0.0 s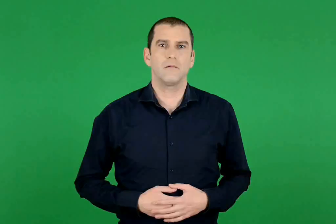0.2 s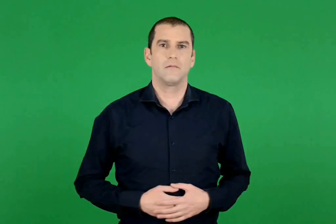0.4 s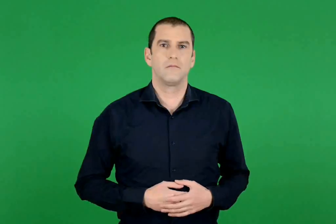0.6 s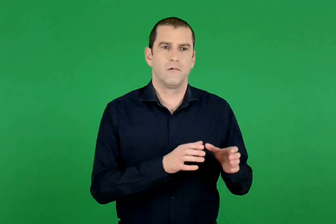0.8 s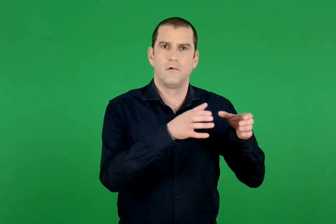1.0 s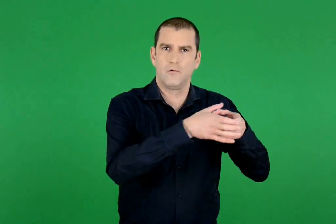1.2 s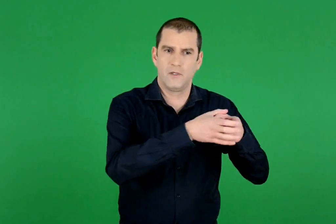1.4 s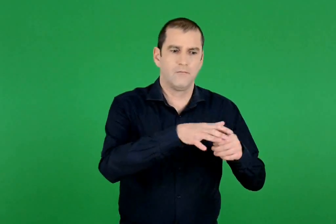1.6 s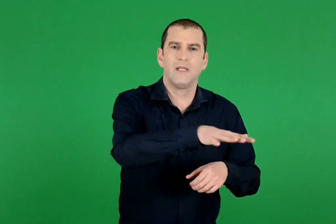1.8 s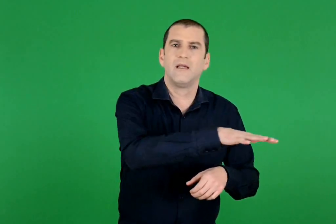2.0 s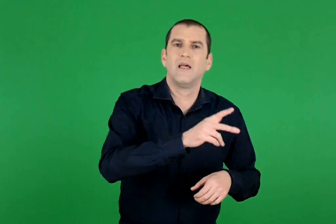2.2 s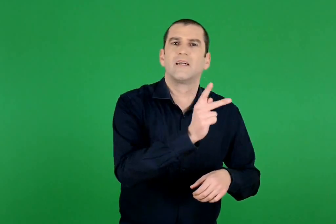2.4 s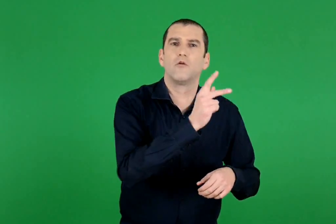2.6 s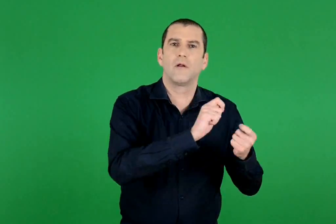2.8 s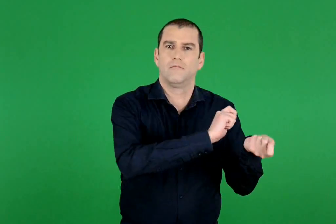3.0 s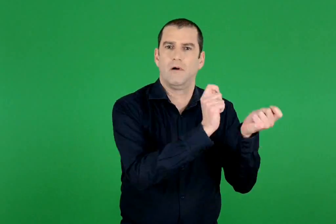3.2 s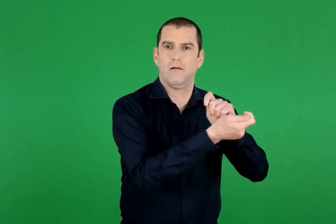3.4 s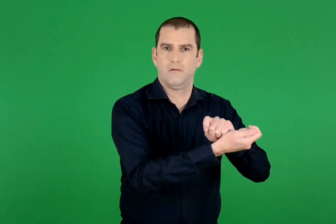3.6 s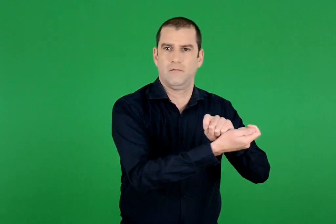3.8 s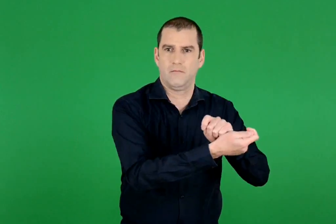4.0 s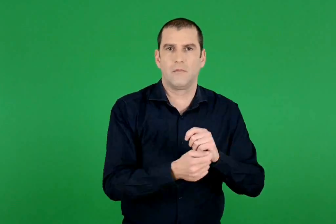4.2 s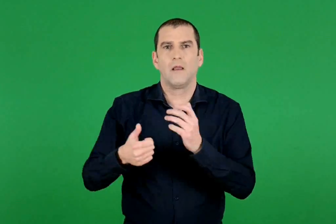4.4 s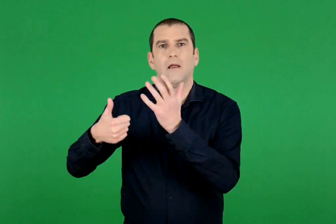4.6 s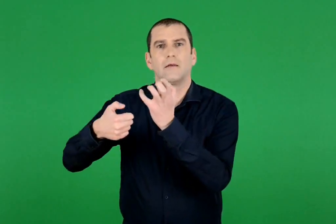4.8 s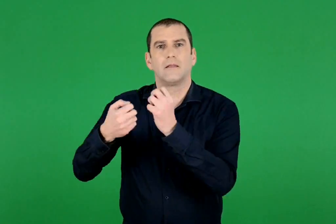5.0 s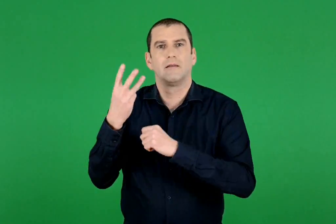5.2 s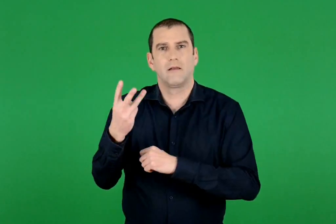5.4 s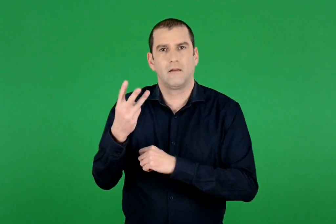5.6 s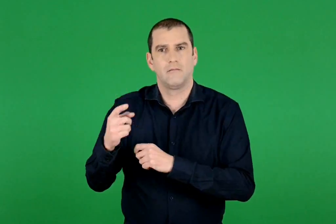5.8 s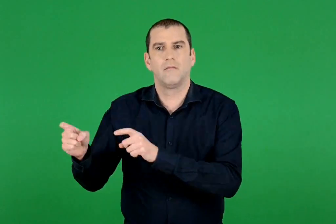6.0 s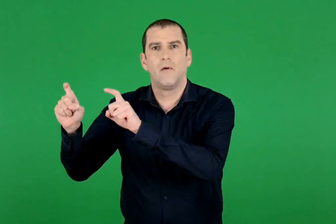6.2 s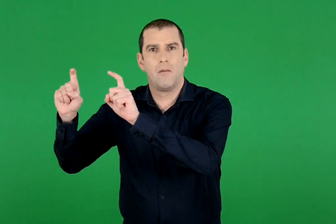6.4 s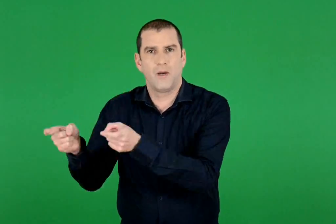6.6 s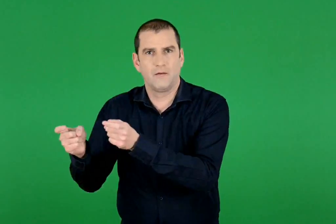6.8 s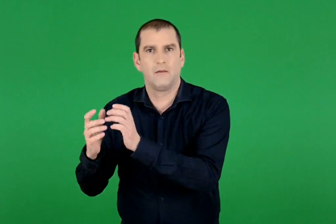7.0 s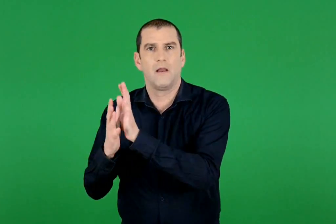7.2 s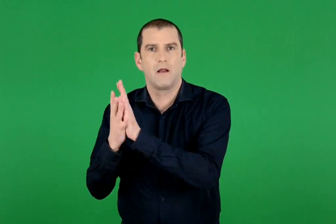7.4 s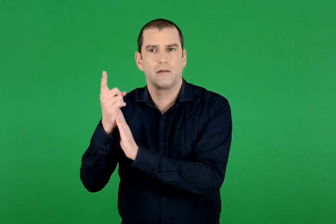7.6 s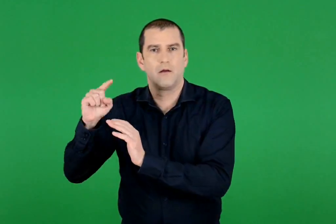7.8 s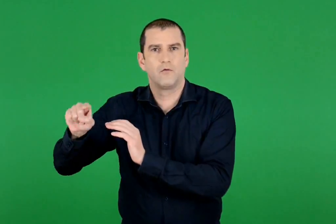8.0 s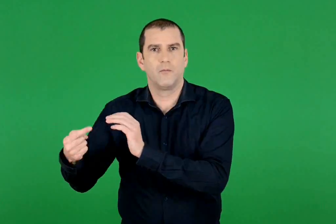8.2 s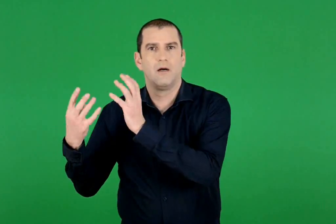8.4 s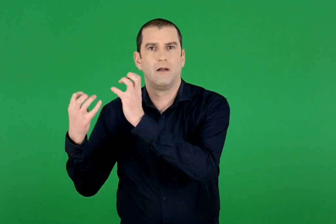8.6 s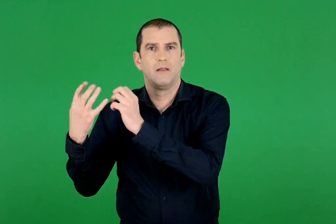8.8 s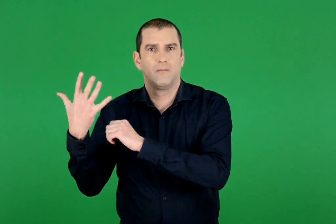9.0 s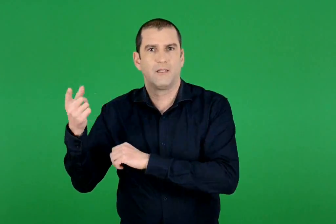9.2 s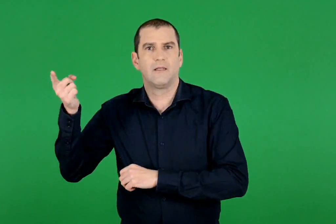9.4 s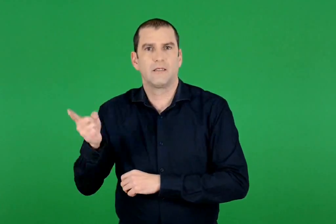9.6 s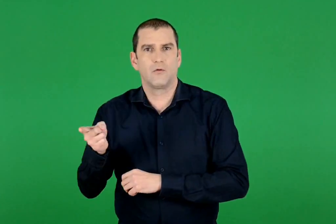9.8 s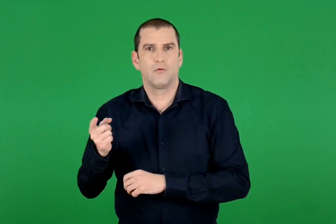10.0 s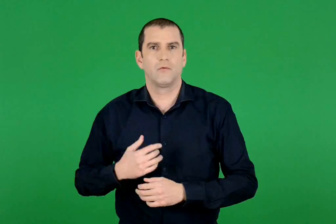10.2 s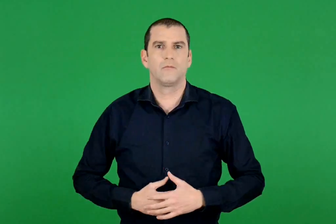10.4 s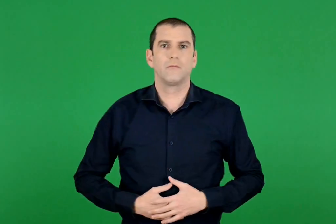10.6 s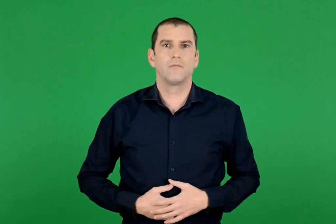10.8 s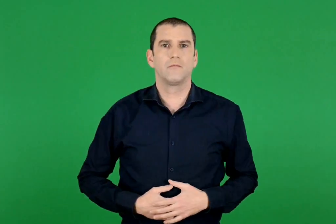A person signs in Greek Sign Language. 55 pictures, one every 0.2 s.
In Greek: αλλαγή στην κοινότητα 63 11 , 95%
